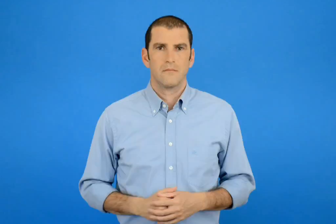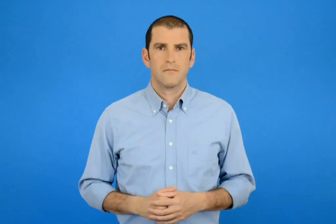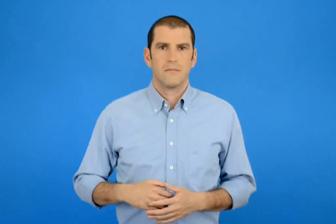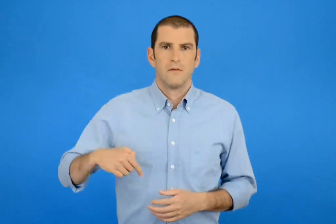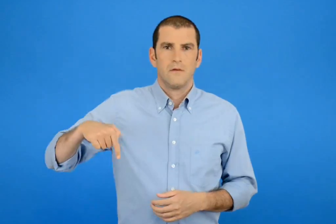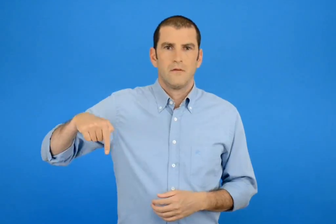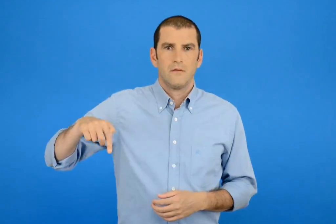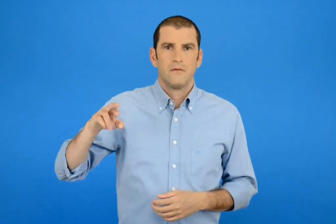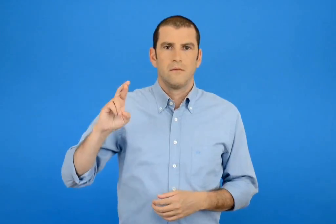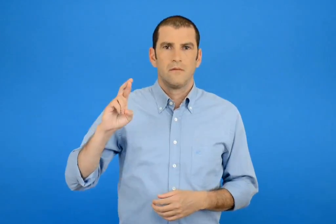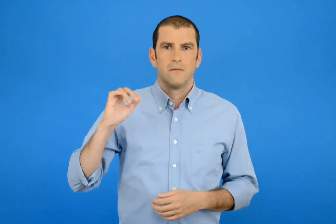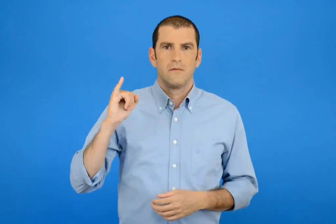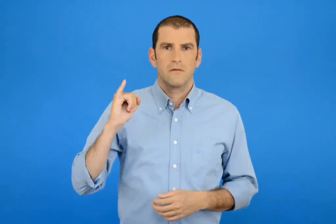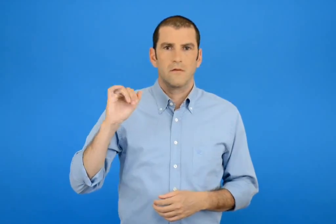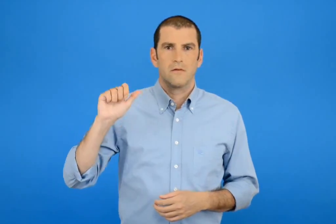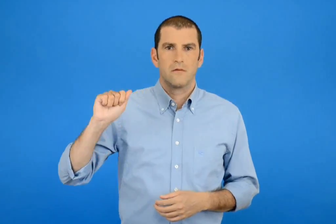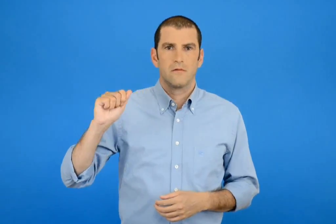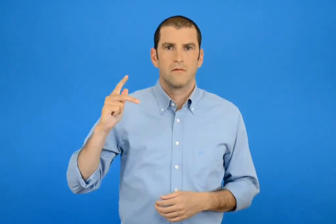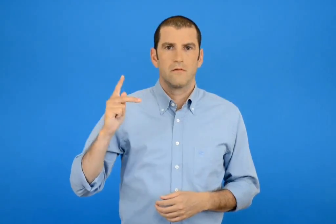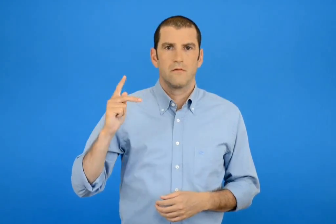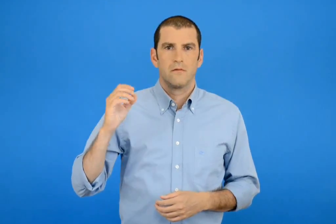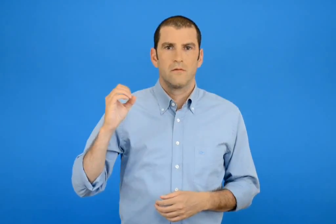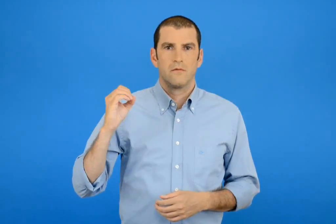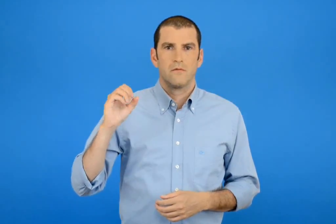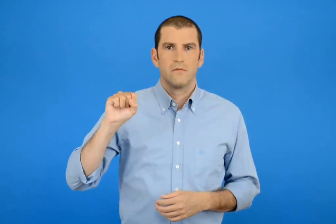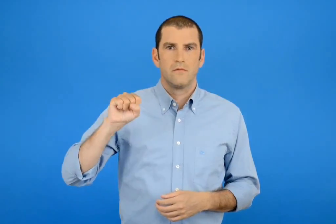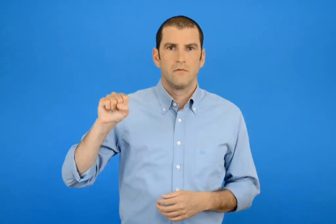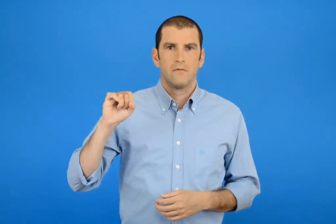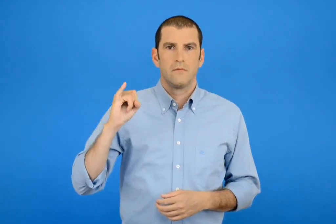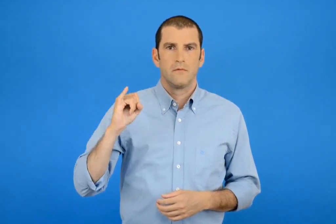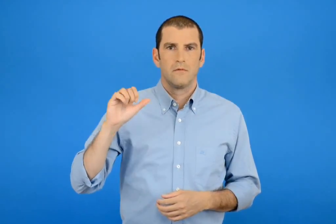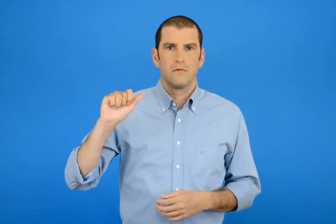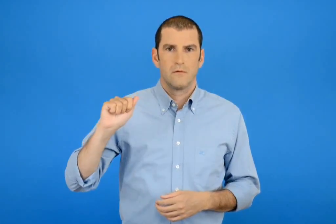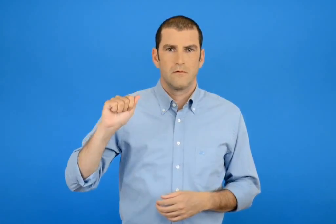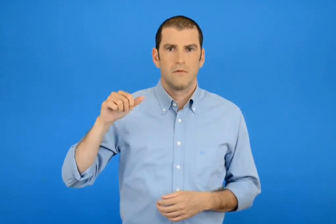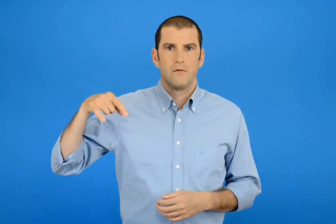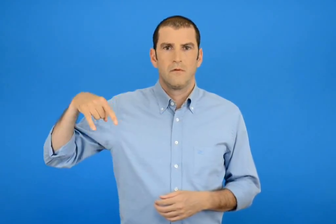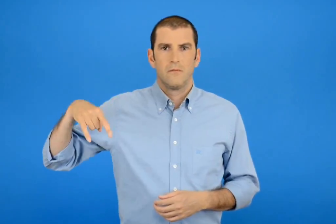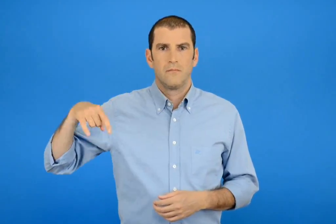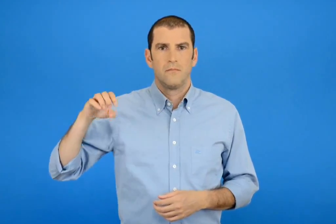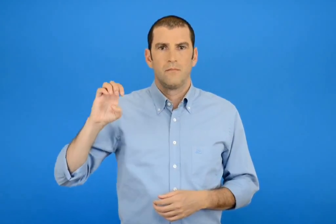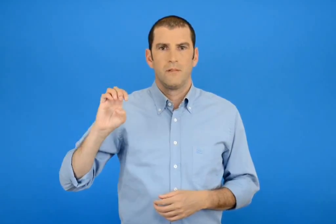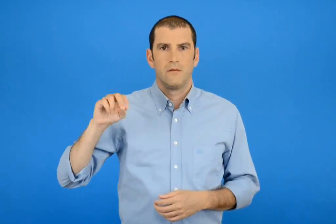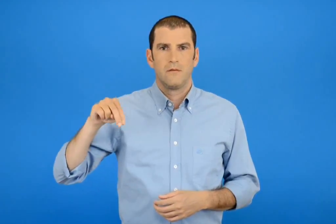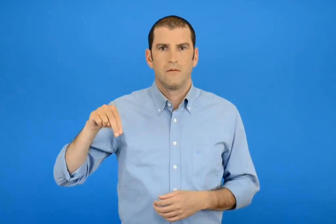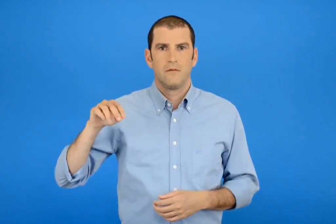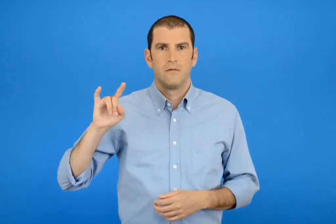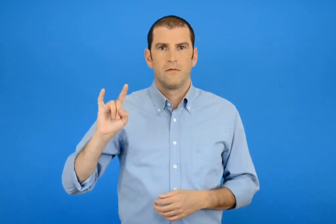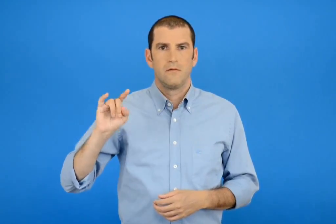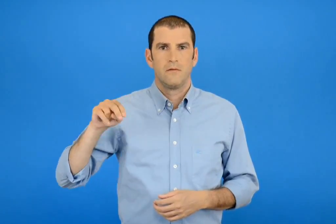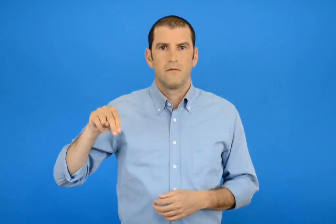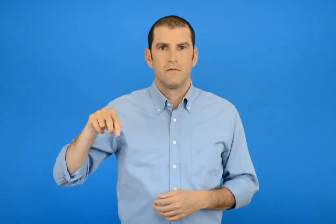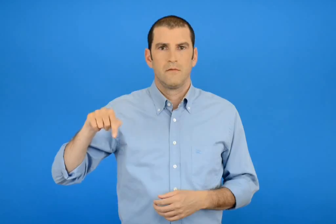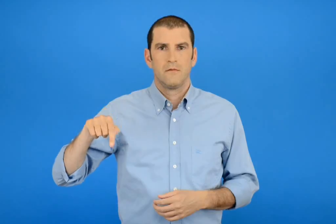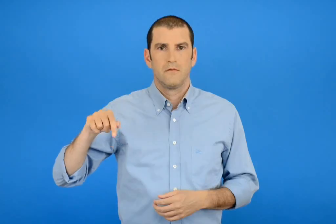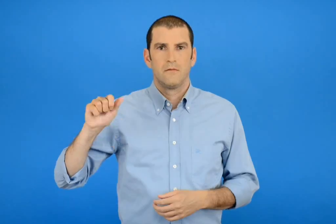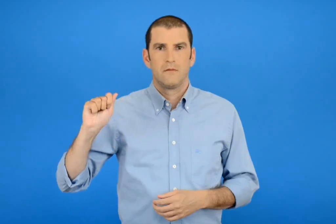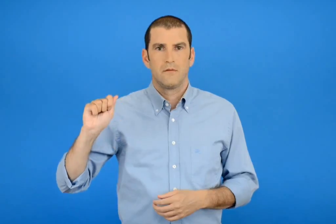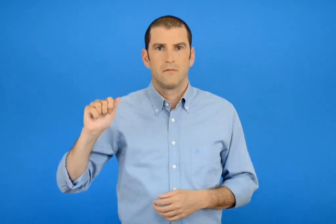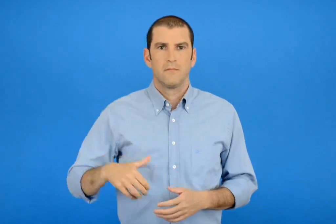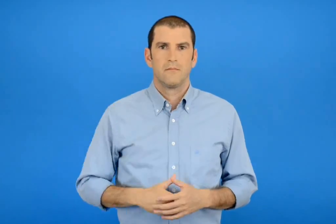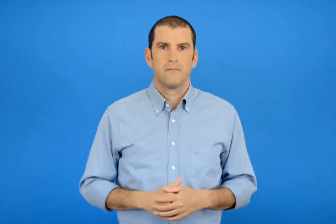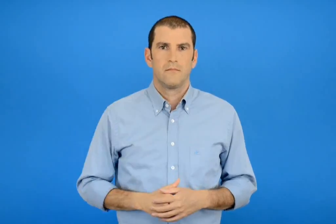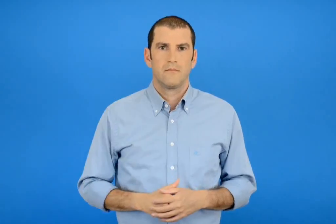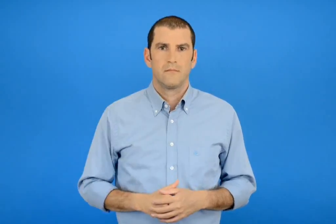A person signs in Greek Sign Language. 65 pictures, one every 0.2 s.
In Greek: τριακόσια πενήντα
